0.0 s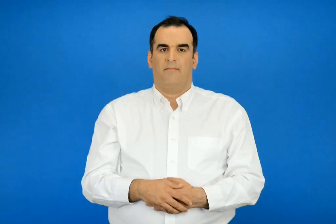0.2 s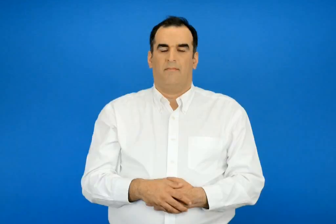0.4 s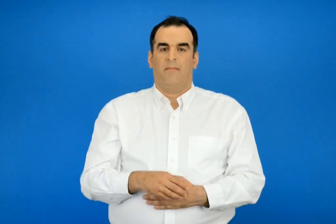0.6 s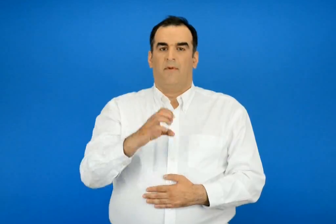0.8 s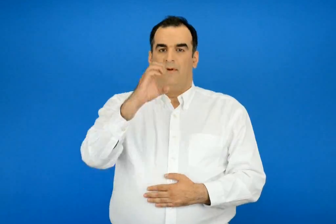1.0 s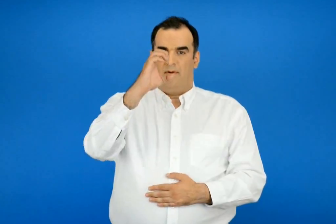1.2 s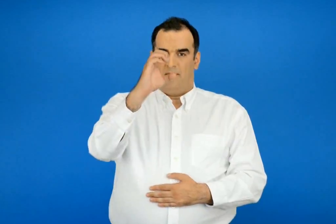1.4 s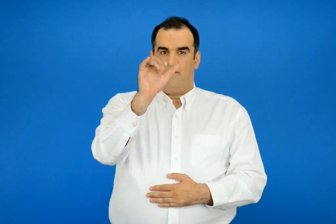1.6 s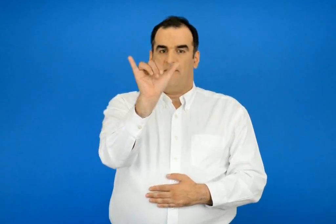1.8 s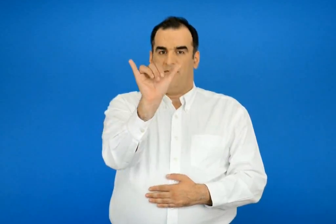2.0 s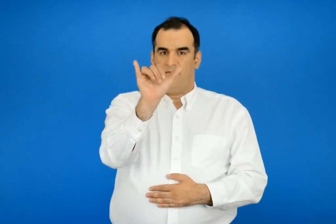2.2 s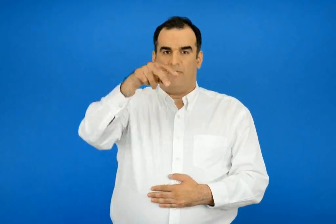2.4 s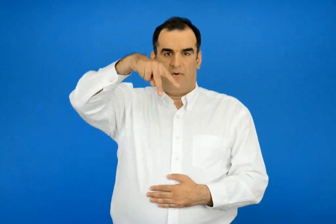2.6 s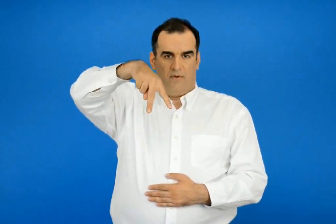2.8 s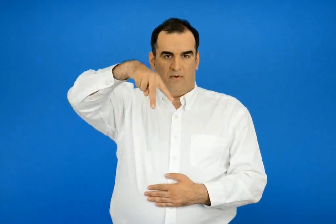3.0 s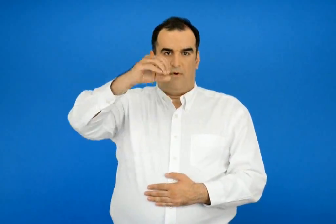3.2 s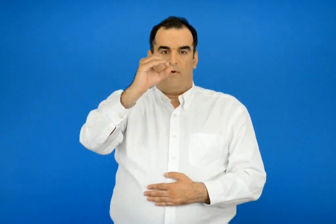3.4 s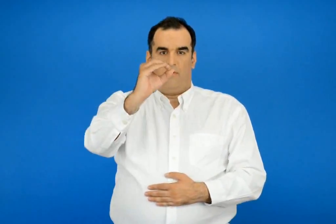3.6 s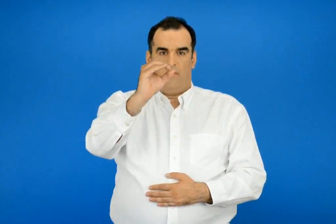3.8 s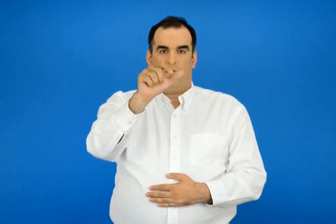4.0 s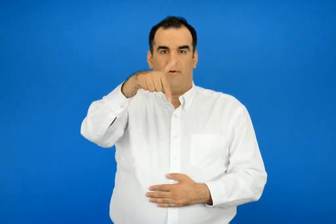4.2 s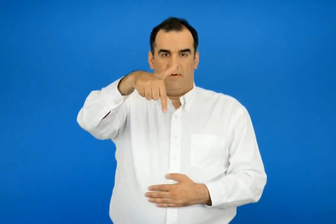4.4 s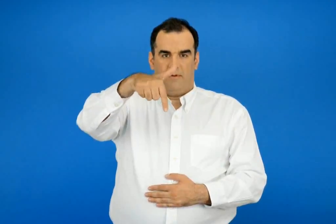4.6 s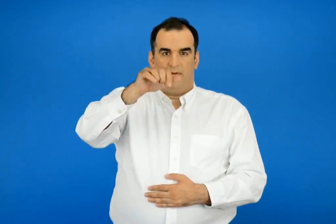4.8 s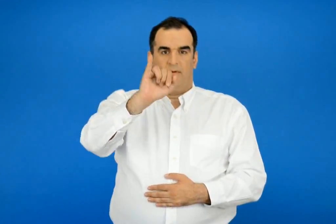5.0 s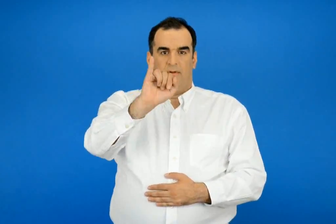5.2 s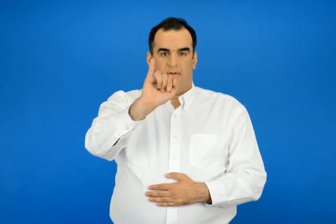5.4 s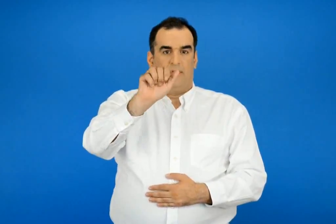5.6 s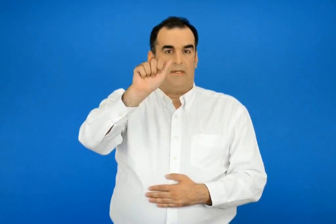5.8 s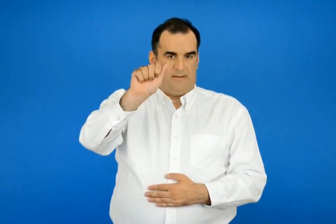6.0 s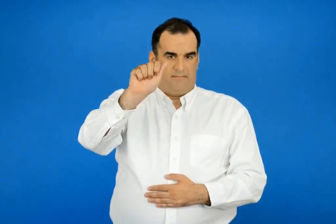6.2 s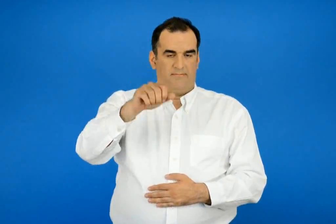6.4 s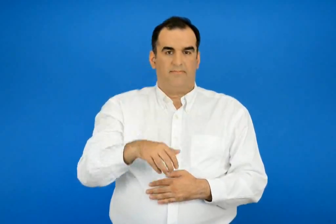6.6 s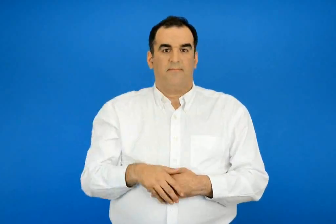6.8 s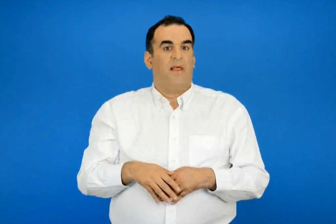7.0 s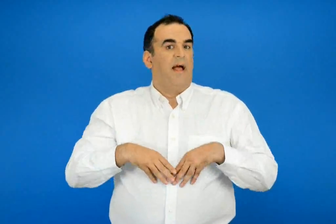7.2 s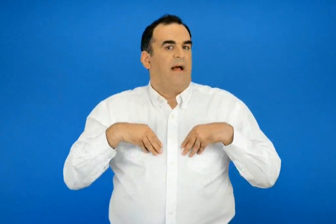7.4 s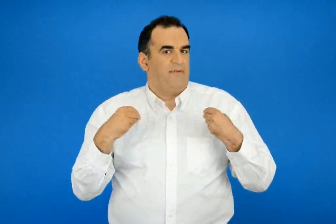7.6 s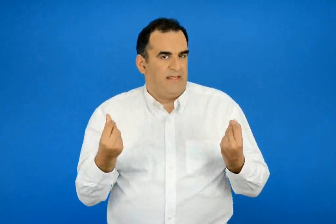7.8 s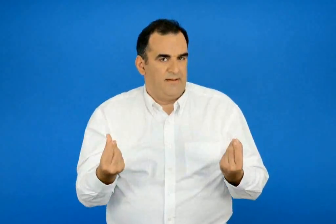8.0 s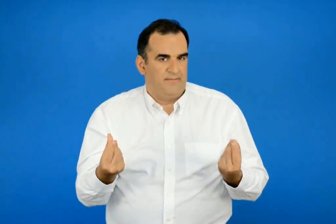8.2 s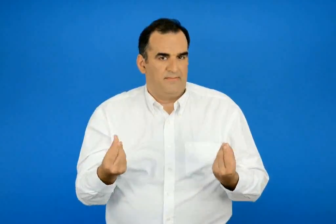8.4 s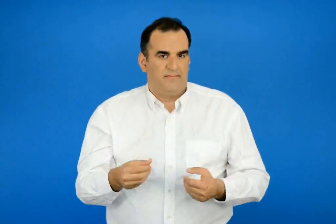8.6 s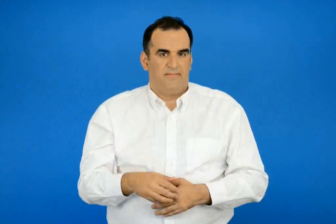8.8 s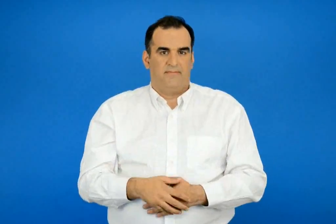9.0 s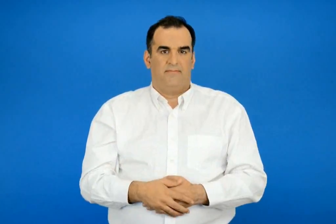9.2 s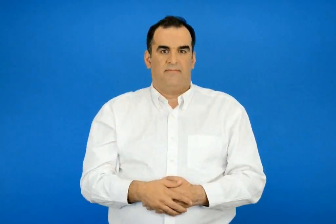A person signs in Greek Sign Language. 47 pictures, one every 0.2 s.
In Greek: ευλογιά η ευχή
